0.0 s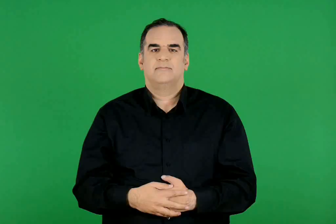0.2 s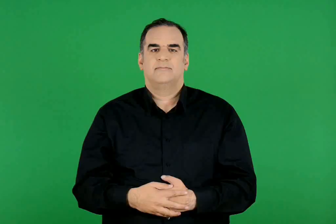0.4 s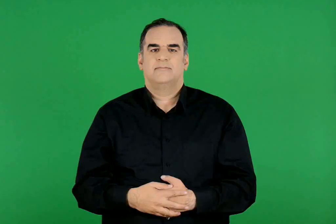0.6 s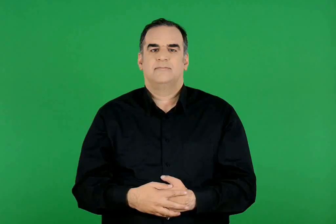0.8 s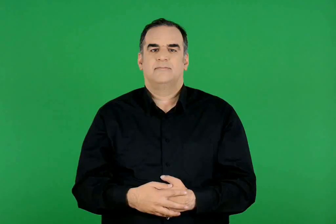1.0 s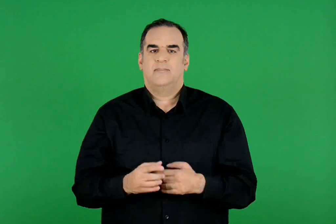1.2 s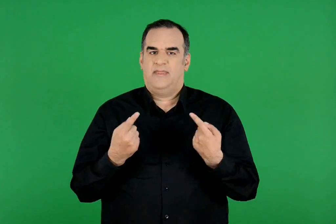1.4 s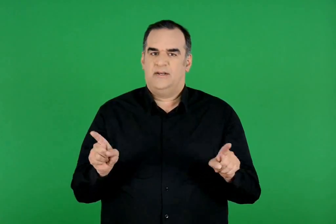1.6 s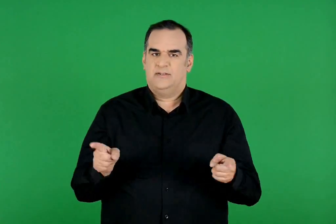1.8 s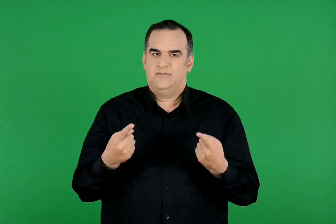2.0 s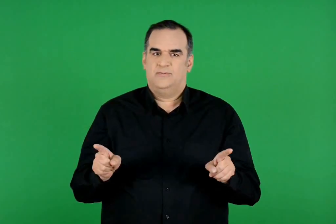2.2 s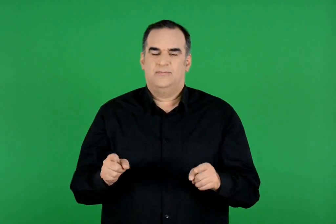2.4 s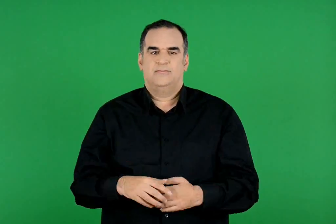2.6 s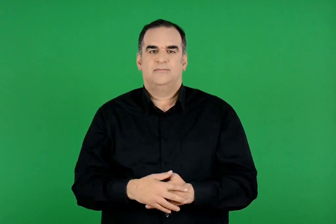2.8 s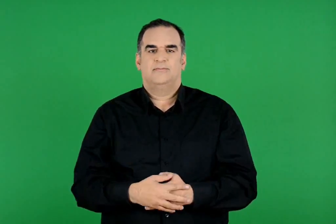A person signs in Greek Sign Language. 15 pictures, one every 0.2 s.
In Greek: δάσκαλος
